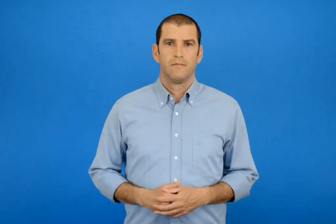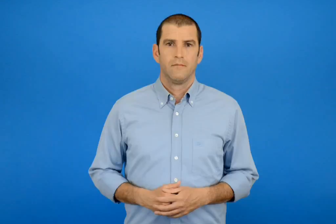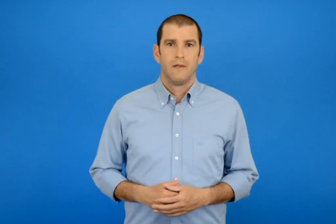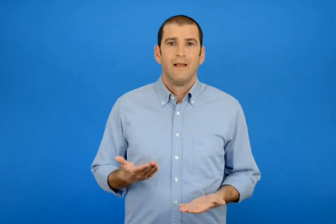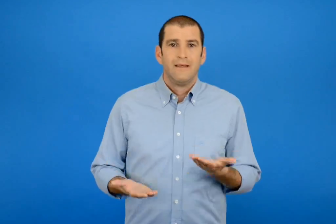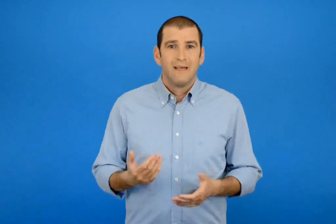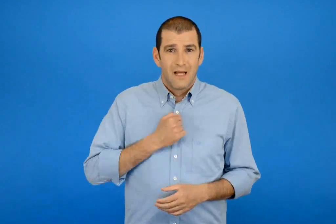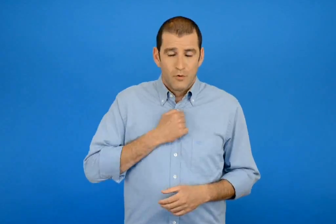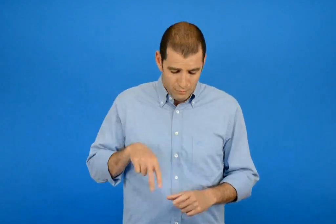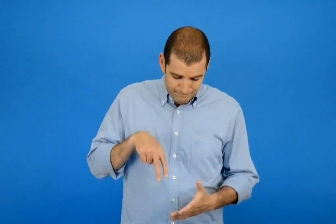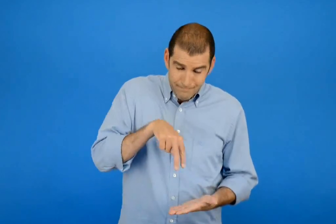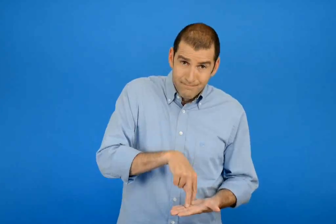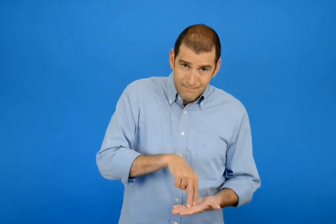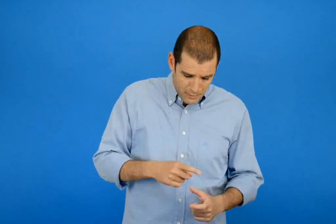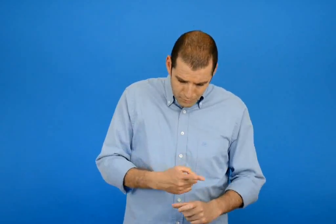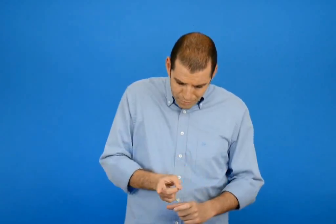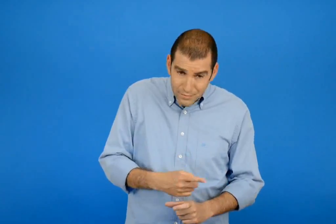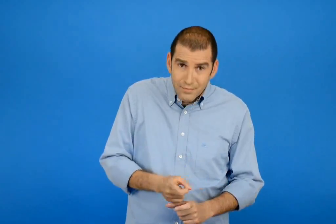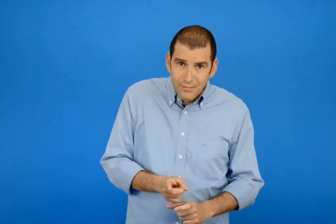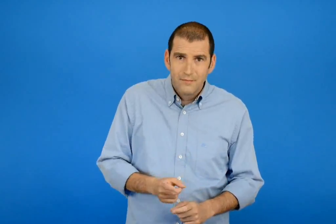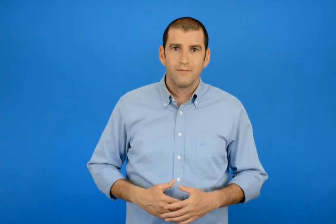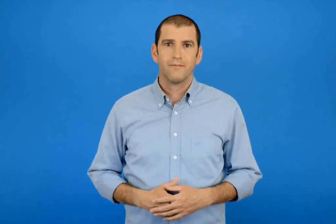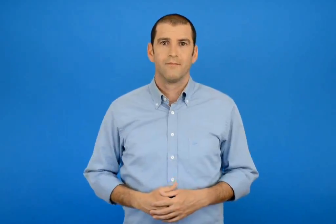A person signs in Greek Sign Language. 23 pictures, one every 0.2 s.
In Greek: μετρώ με τη ζυγαριά μου
